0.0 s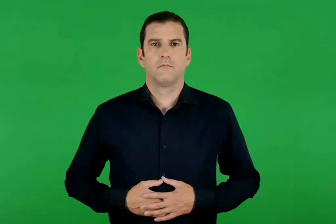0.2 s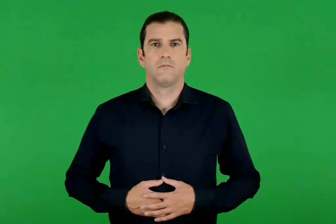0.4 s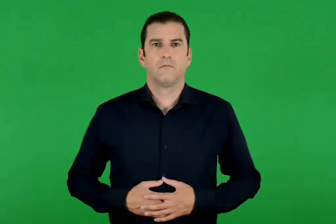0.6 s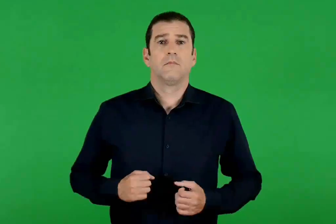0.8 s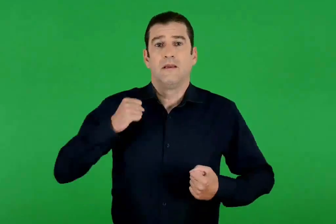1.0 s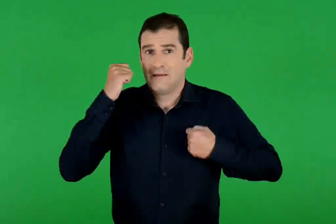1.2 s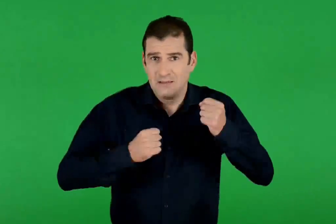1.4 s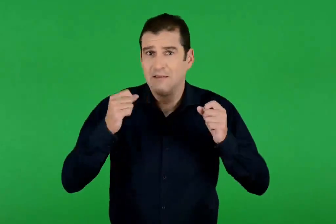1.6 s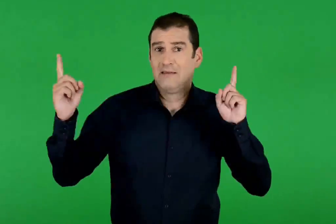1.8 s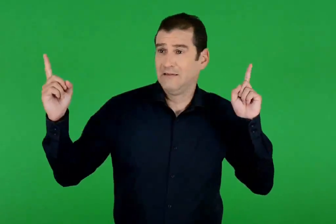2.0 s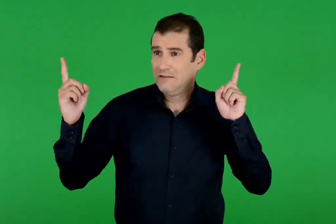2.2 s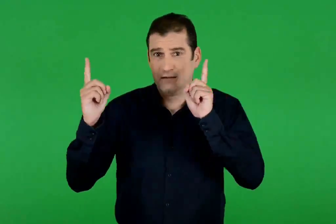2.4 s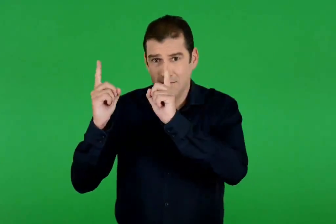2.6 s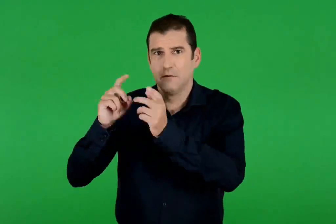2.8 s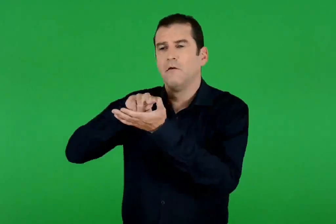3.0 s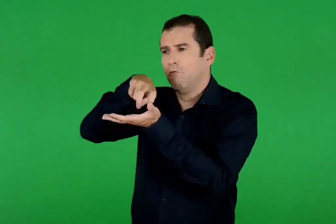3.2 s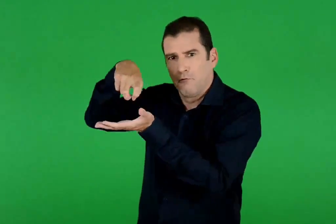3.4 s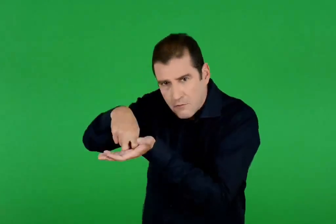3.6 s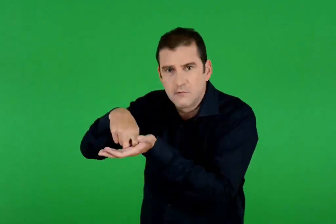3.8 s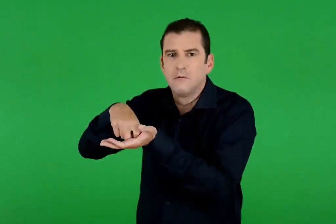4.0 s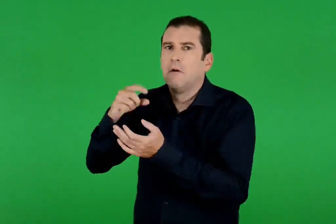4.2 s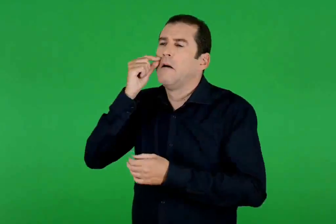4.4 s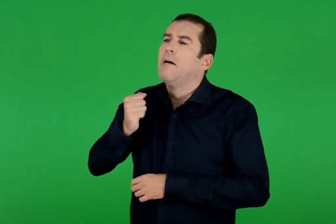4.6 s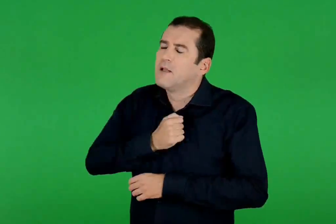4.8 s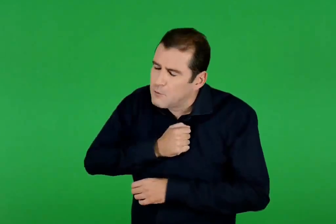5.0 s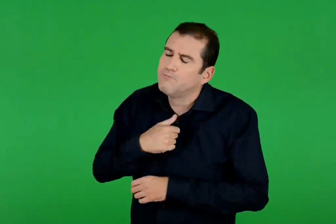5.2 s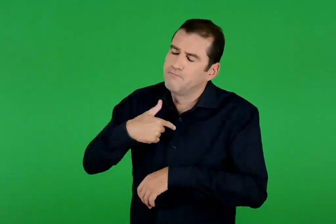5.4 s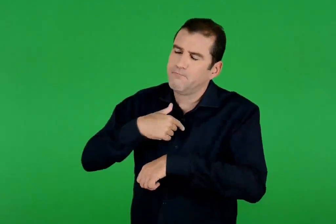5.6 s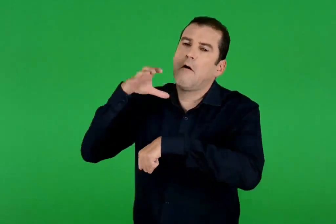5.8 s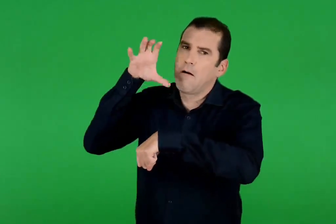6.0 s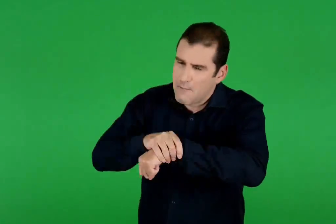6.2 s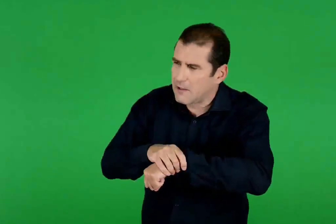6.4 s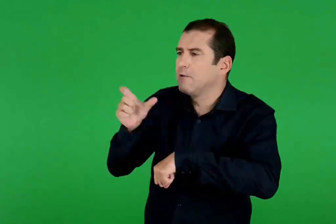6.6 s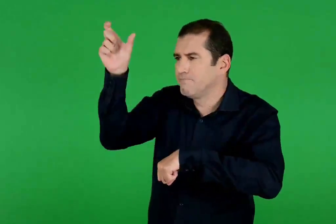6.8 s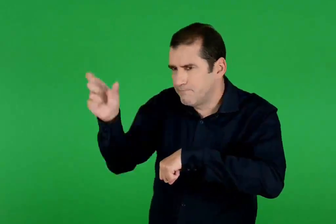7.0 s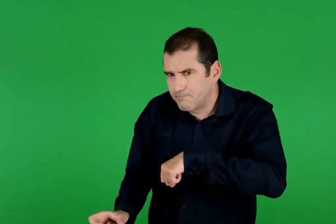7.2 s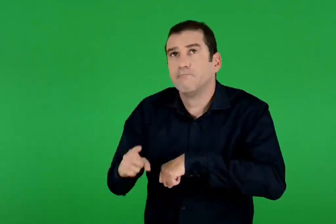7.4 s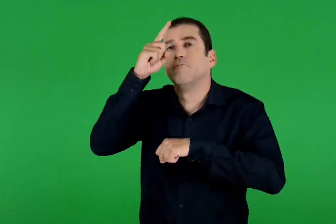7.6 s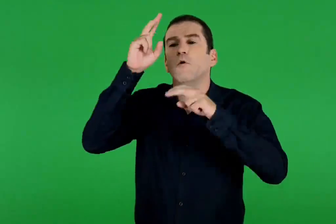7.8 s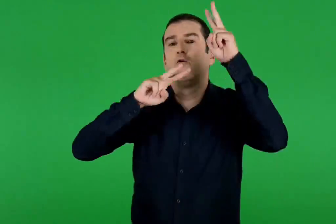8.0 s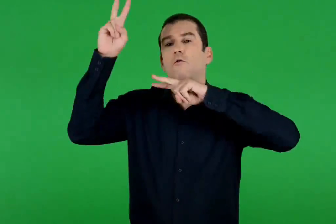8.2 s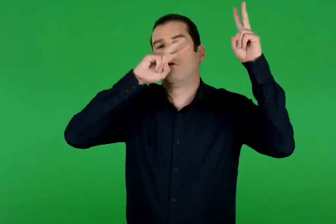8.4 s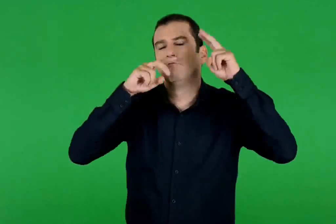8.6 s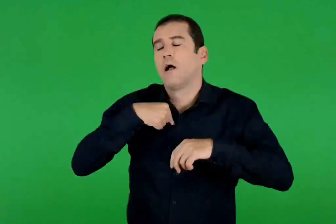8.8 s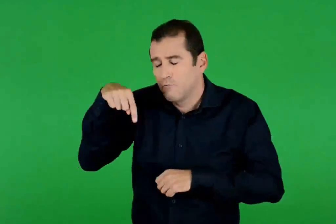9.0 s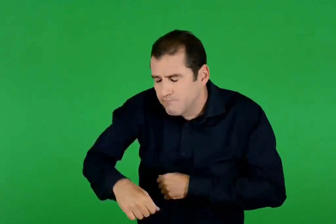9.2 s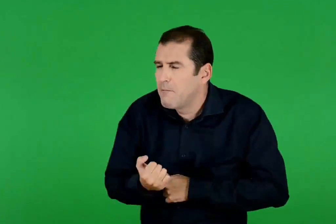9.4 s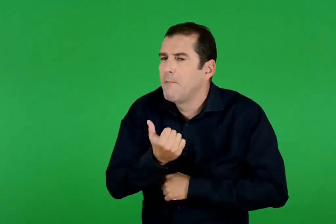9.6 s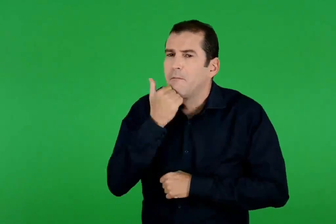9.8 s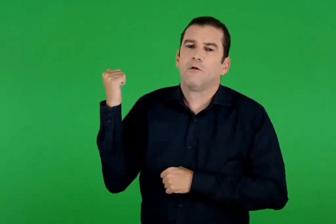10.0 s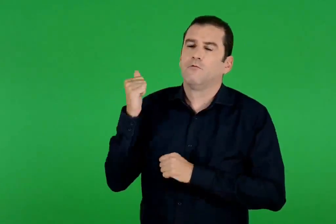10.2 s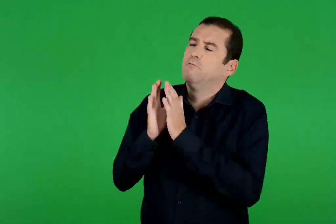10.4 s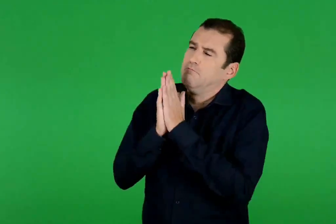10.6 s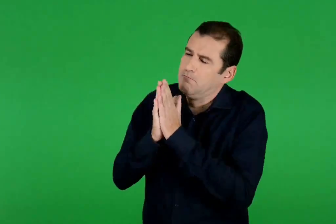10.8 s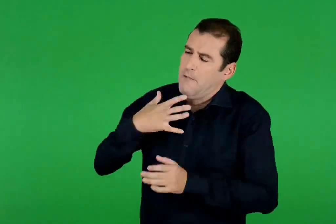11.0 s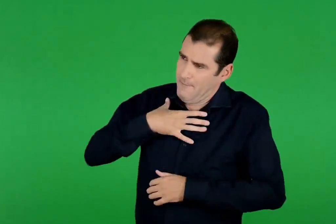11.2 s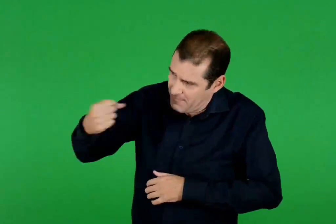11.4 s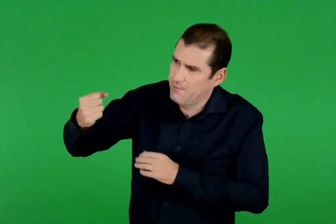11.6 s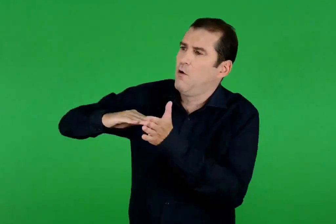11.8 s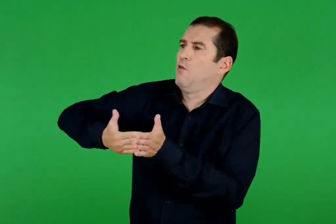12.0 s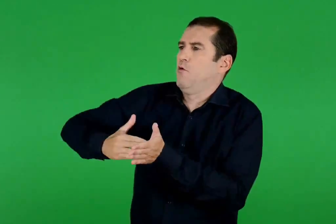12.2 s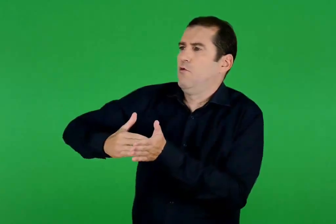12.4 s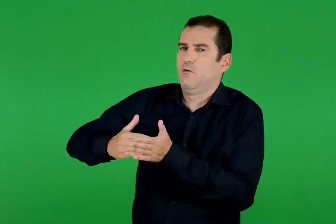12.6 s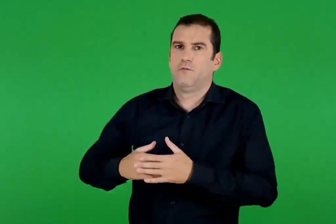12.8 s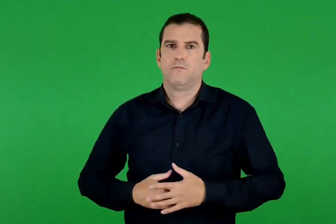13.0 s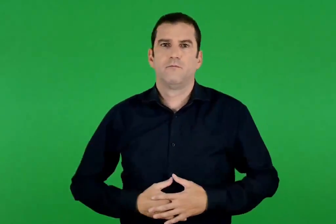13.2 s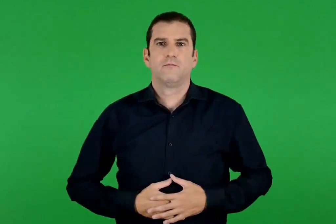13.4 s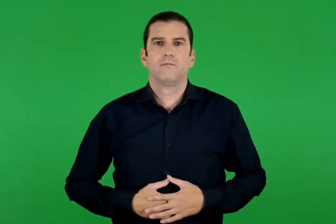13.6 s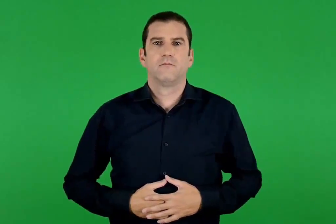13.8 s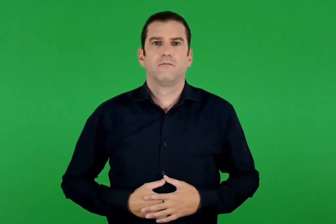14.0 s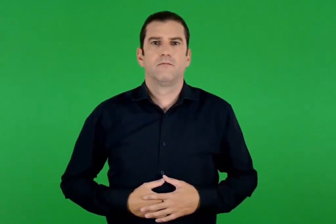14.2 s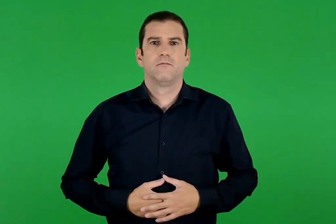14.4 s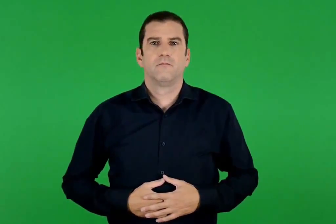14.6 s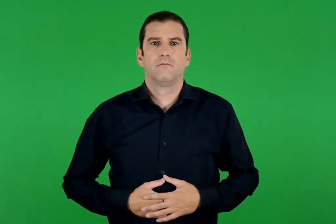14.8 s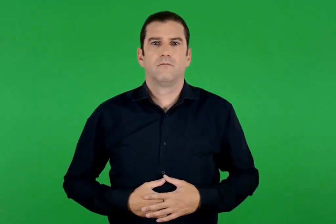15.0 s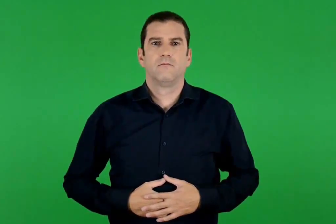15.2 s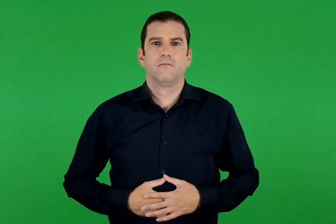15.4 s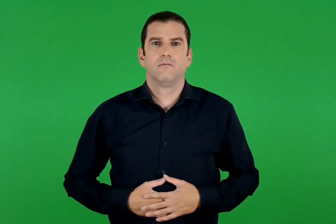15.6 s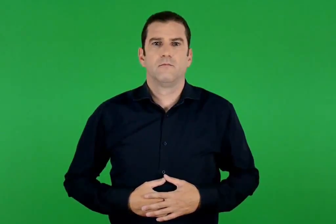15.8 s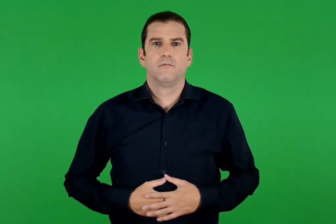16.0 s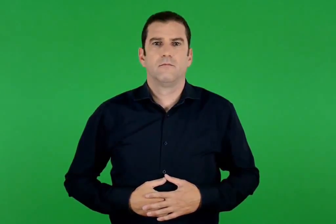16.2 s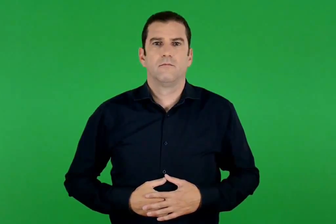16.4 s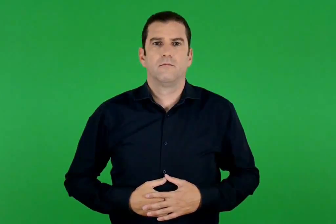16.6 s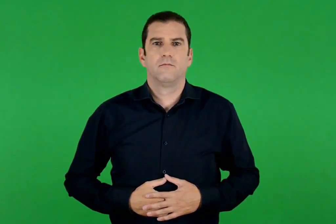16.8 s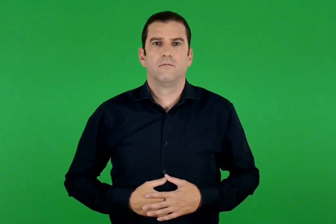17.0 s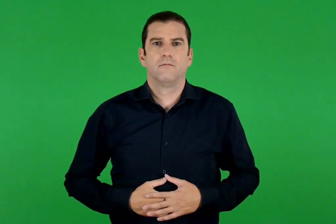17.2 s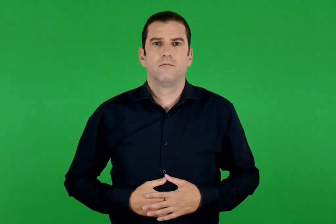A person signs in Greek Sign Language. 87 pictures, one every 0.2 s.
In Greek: έτρεξε κοντά του , έπεσε στα πόδια του και είπε πατέρα μου , αμάρτησα σε σένα και στον ουρανό. μα μετανιώνω. πάρε με για δούλο σου , πατέρα
